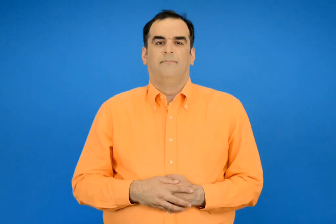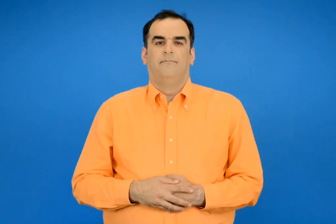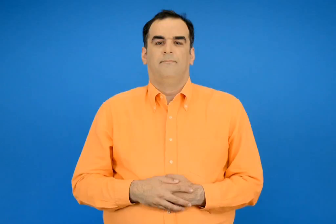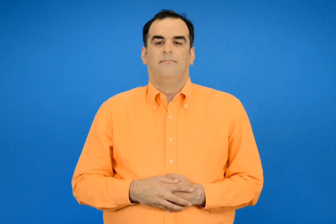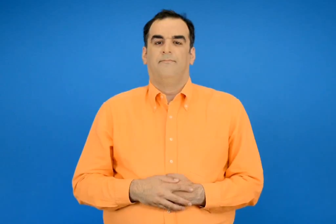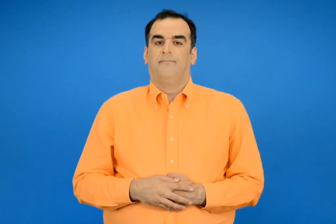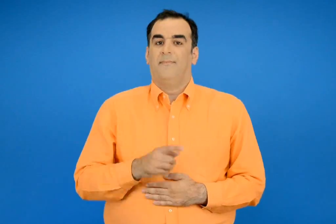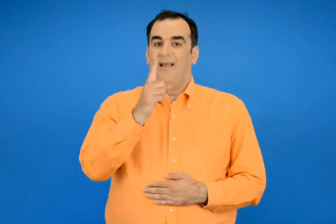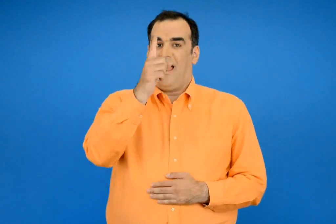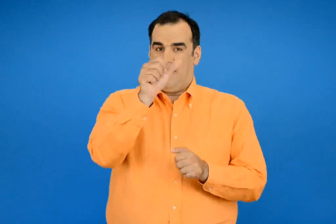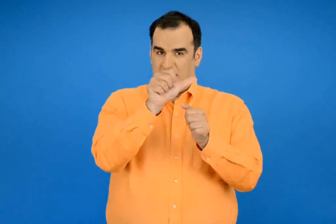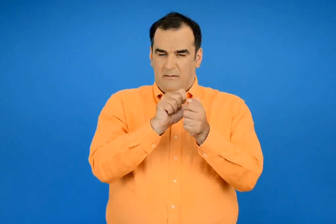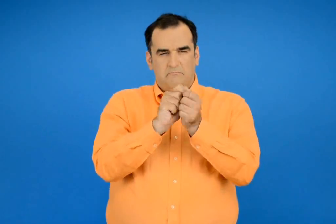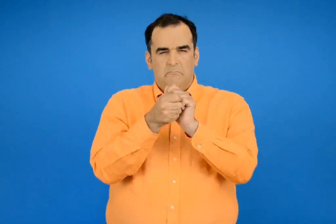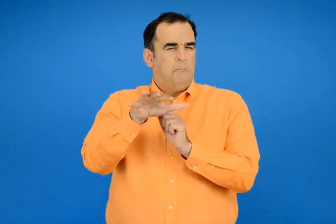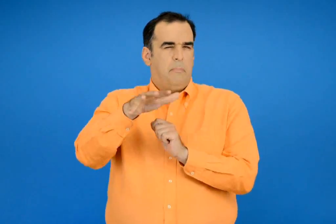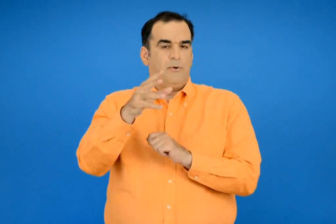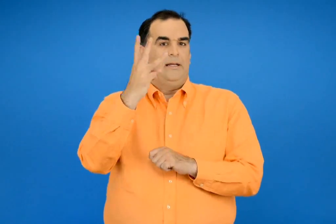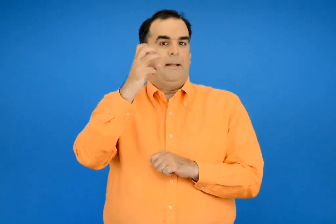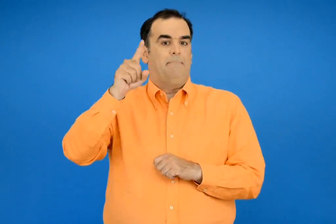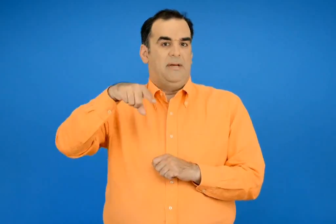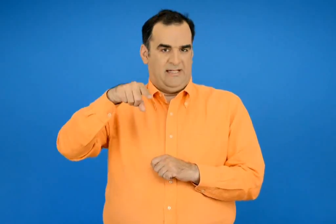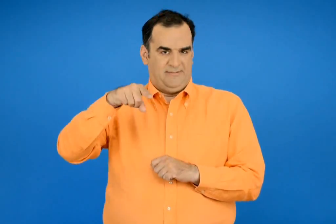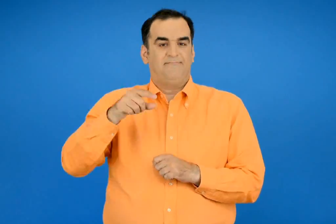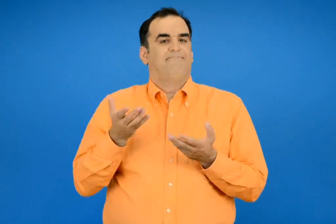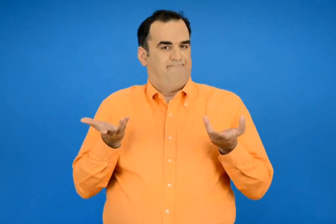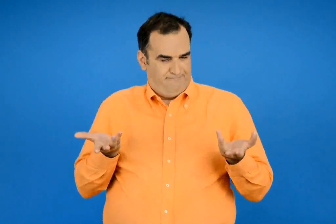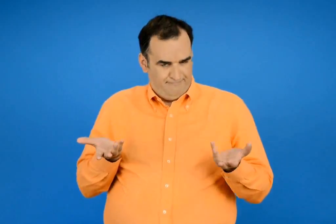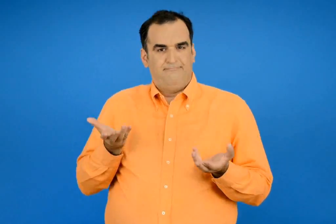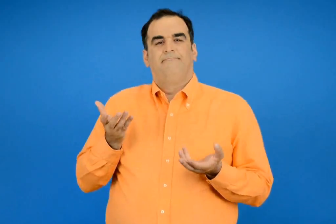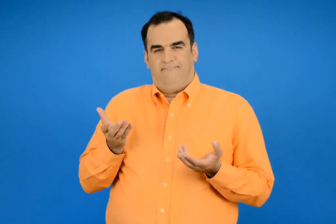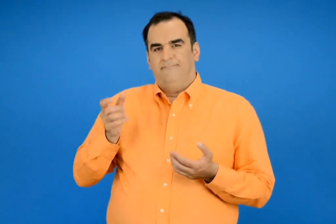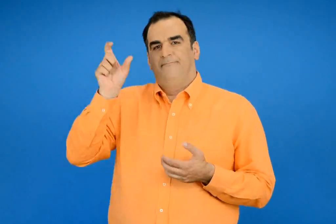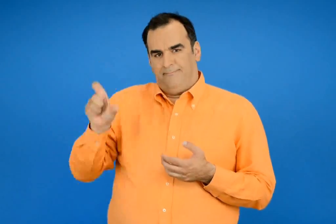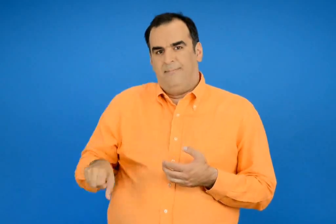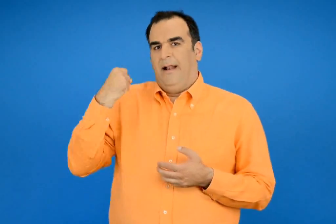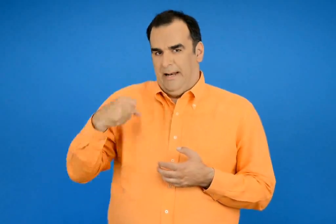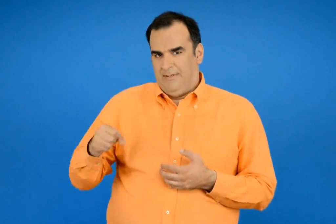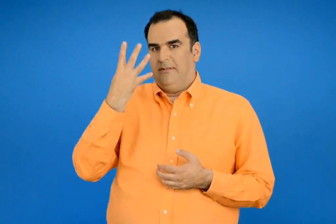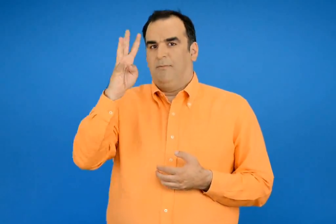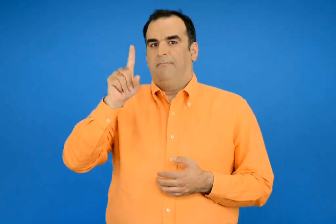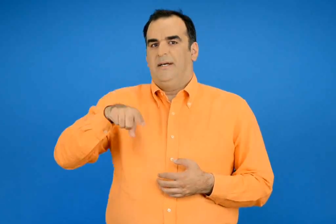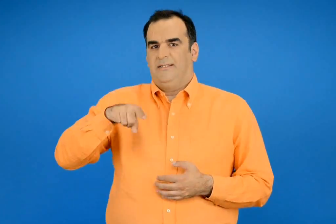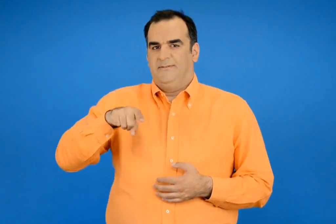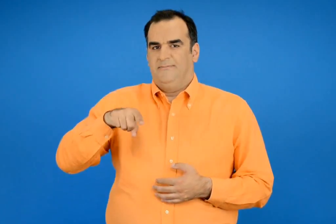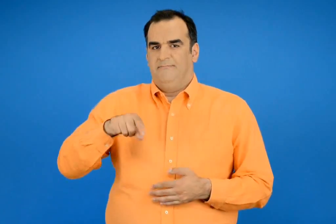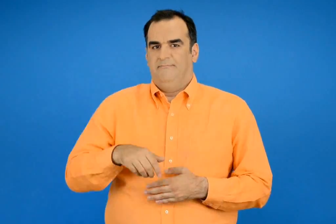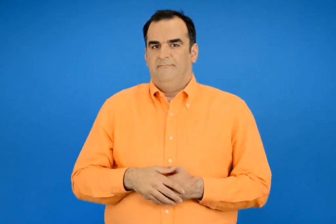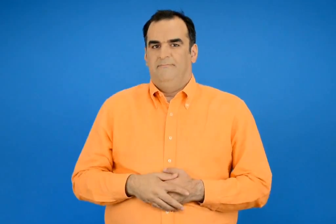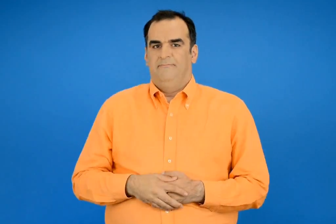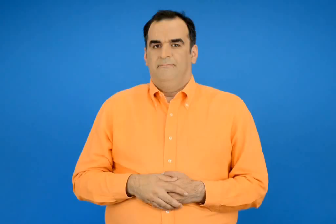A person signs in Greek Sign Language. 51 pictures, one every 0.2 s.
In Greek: ένας μήνας έχει περίπου 30 μέρες αρά έλειψε περίπου 400 μέρες
